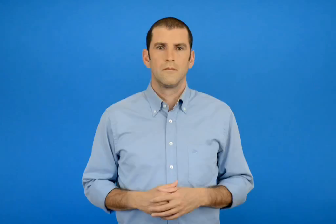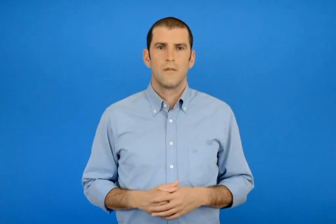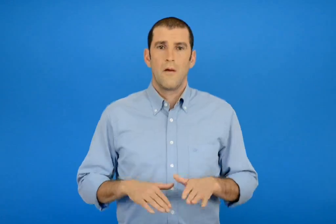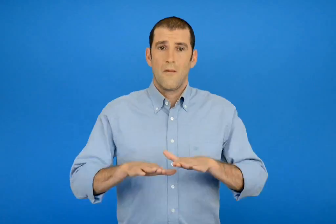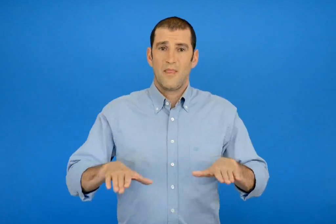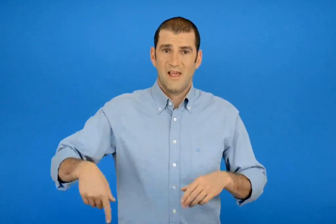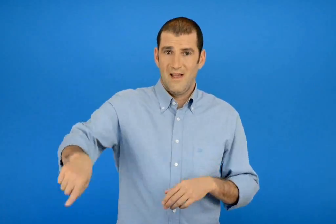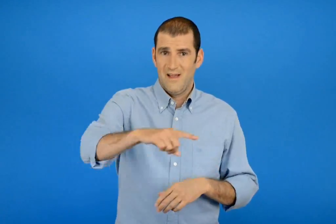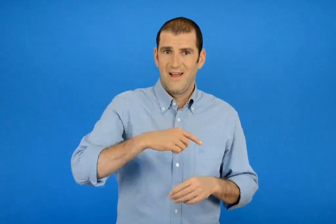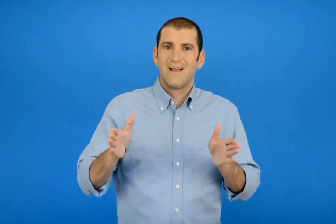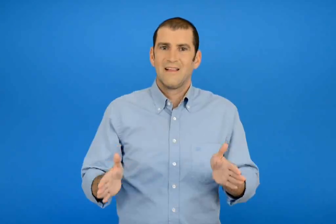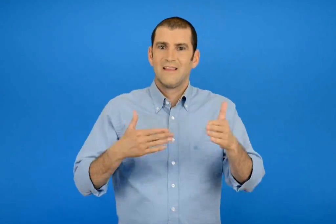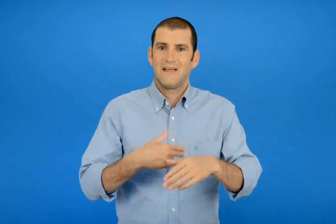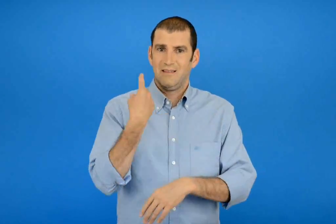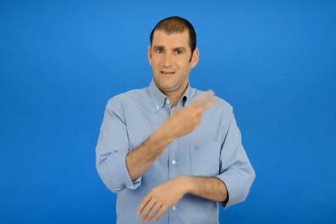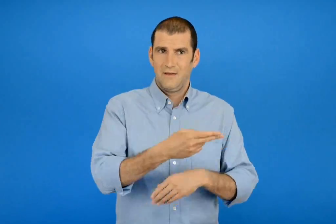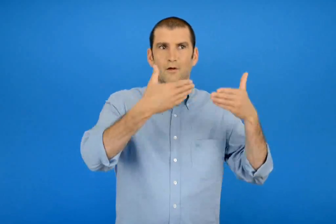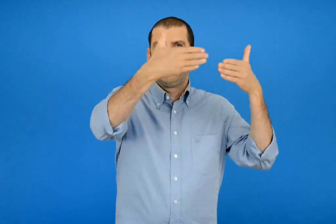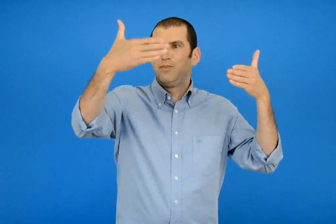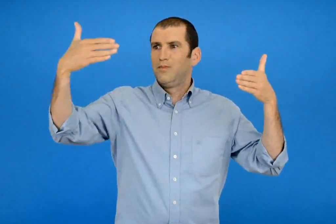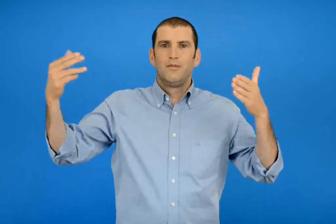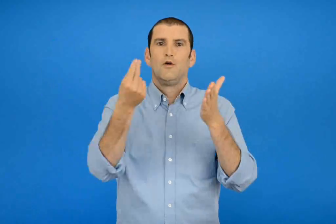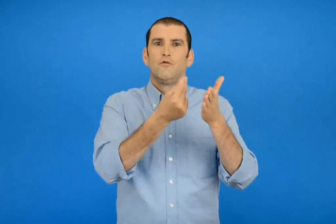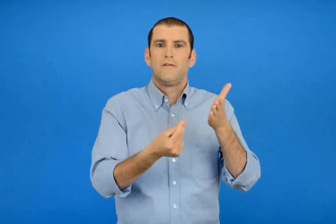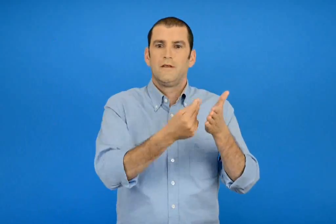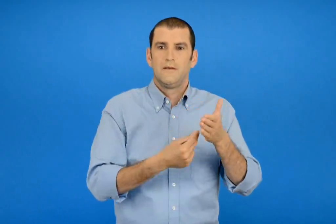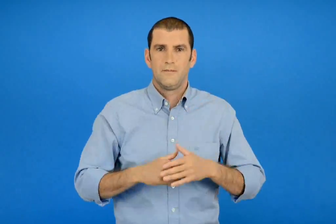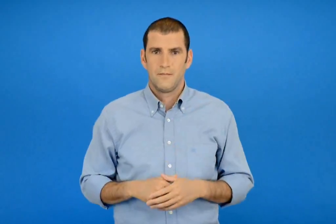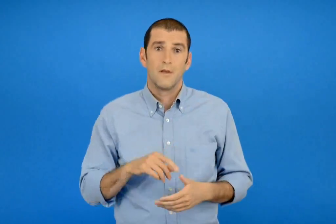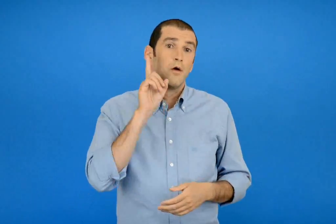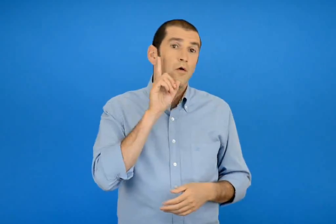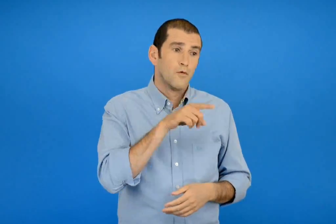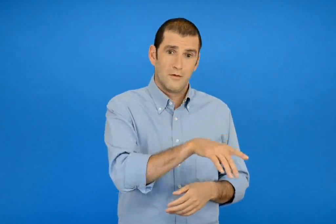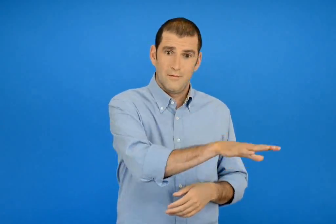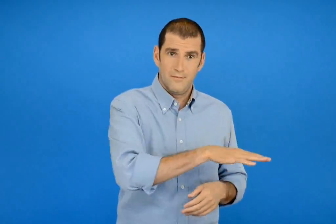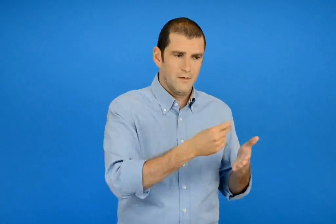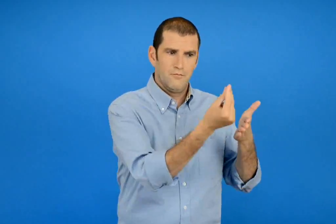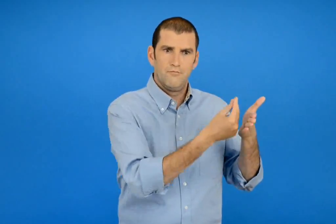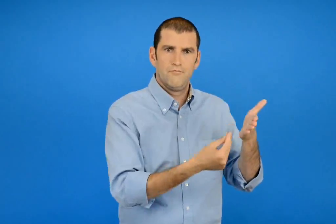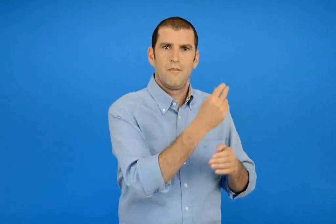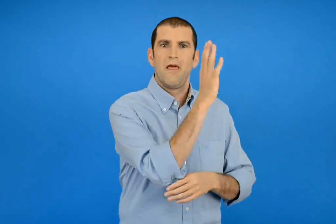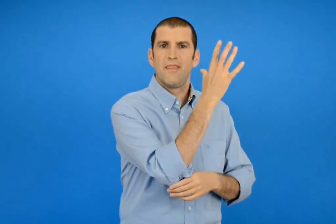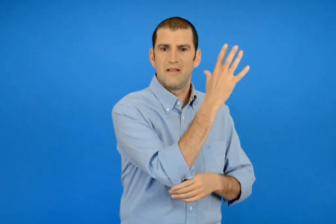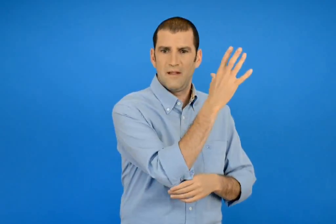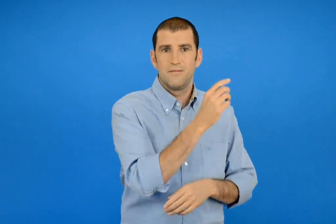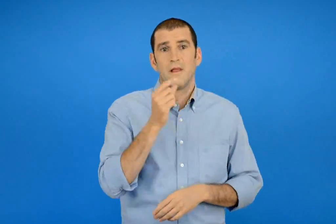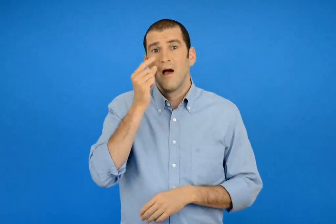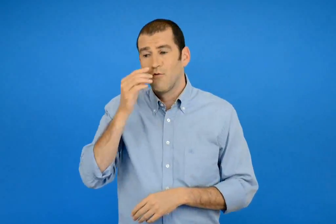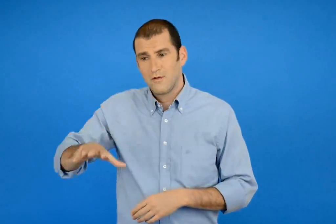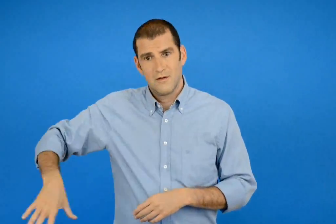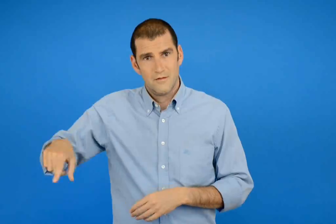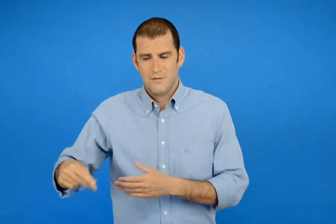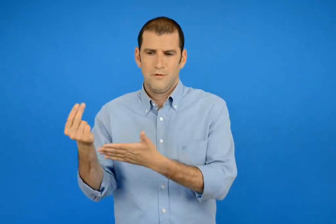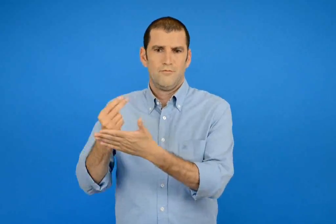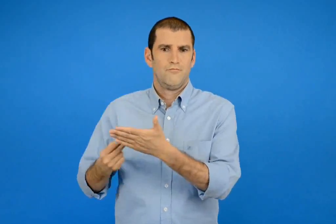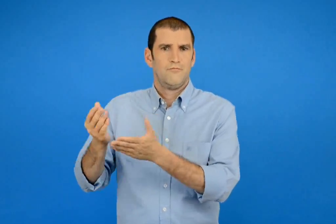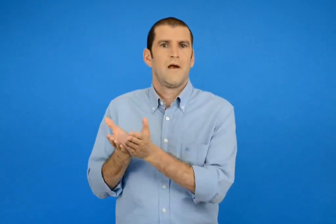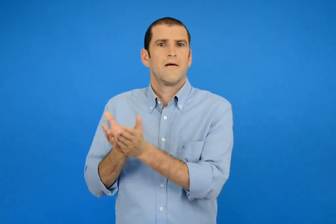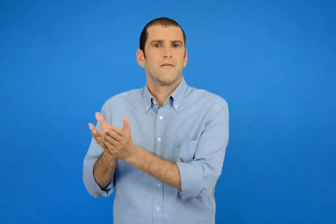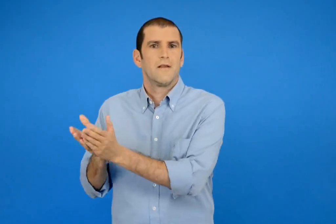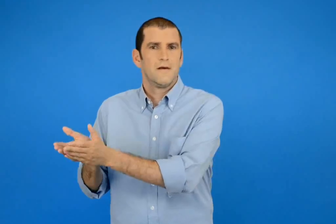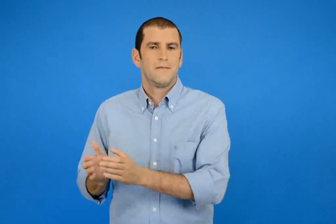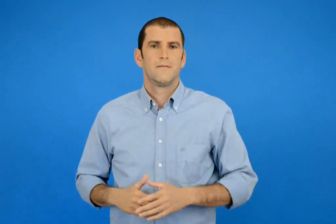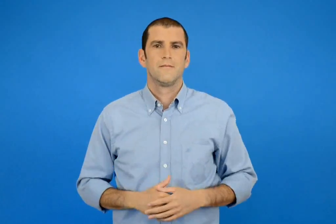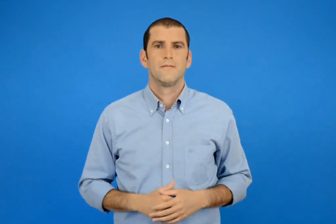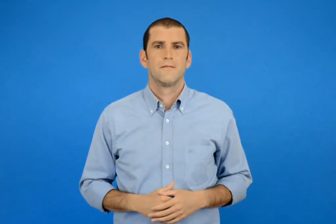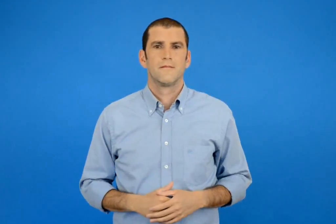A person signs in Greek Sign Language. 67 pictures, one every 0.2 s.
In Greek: τα παιδιά στόλισαν την τάξη τους με ζωγραφιές τα κορίτσια έφτιαξαν δέντρα τα αγόρια έφτιαξαν καραβάκια
